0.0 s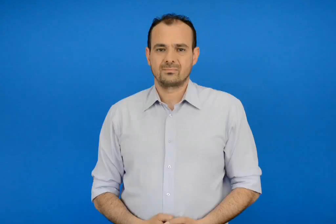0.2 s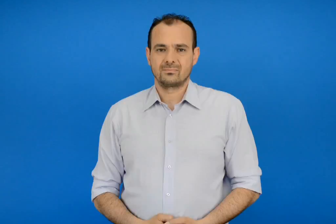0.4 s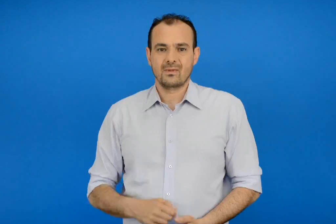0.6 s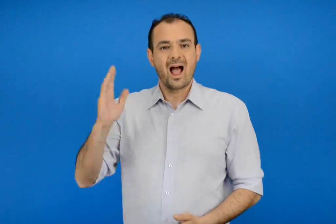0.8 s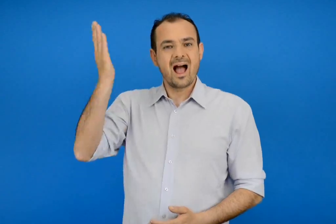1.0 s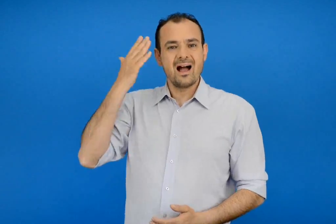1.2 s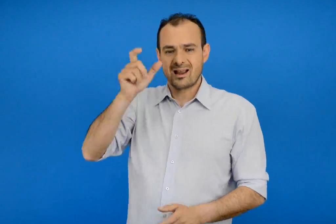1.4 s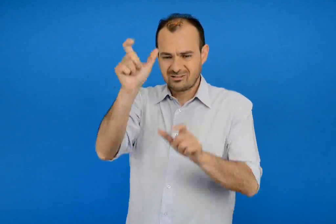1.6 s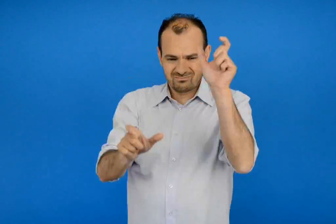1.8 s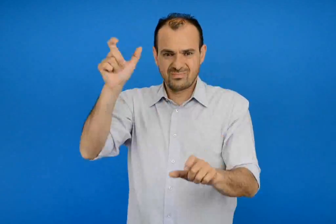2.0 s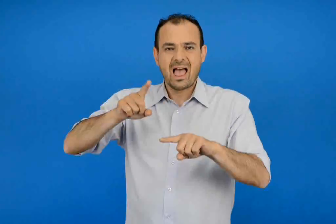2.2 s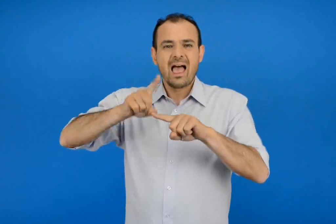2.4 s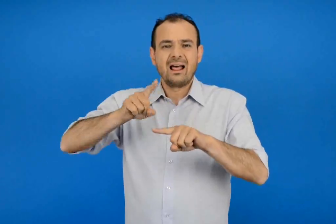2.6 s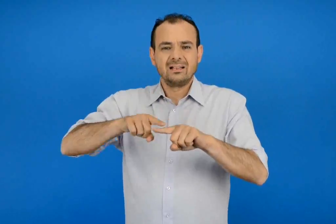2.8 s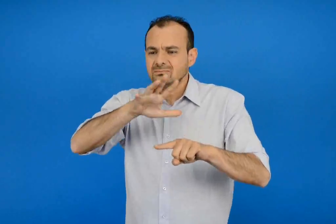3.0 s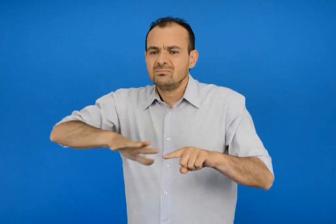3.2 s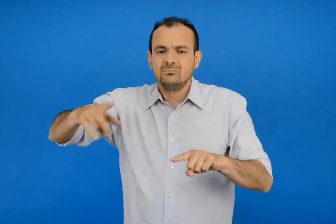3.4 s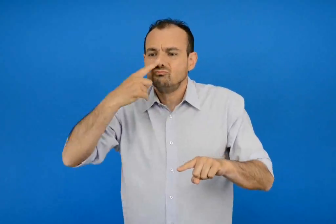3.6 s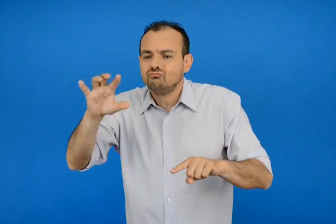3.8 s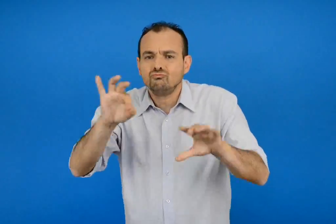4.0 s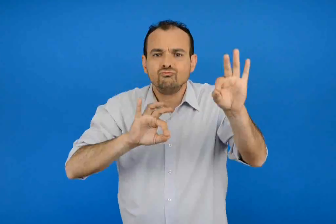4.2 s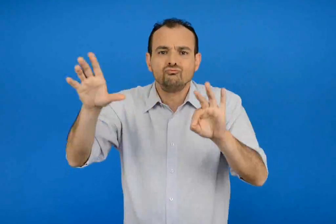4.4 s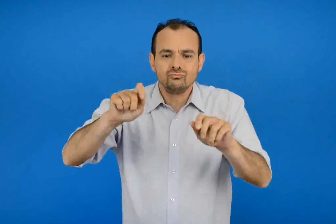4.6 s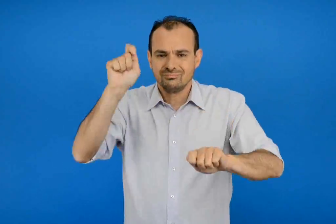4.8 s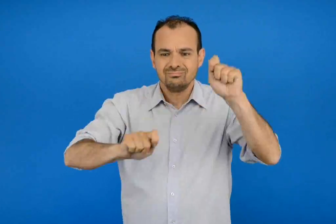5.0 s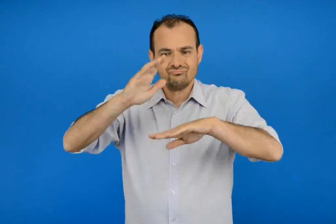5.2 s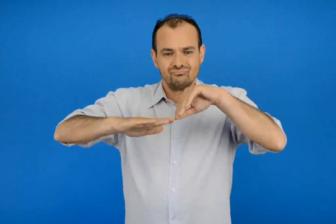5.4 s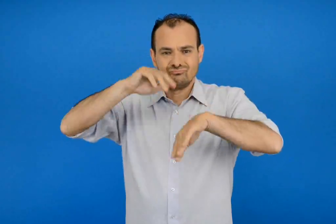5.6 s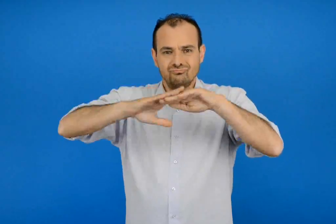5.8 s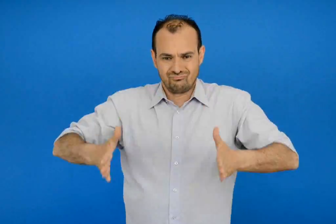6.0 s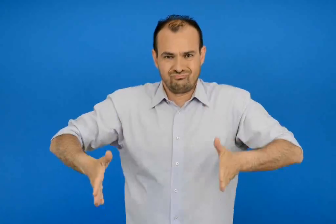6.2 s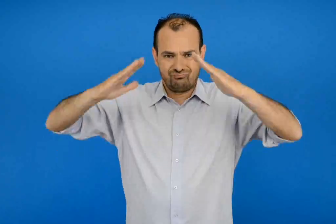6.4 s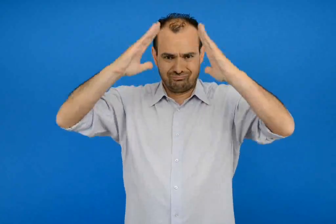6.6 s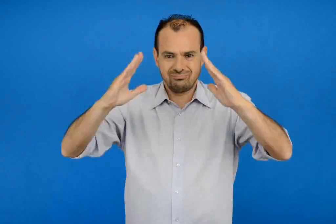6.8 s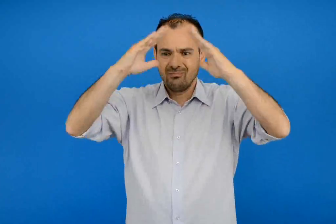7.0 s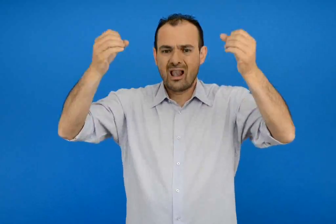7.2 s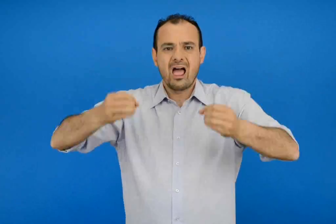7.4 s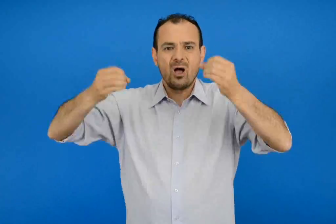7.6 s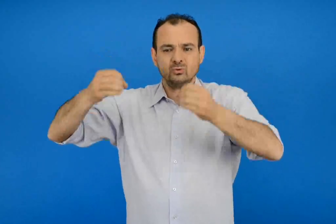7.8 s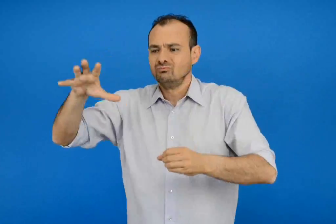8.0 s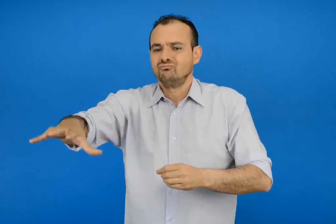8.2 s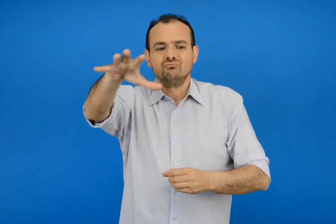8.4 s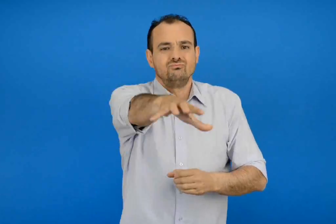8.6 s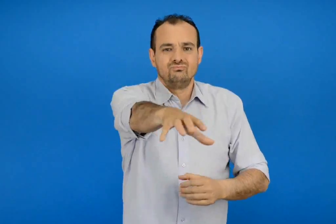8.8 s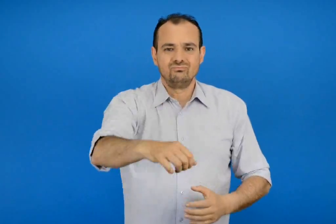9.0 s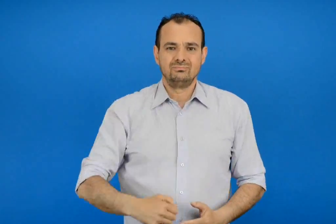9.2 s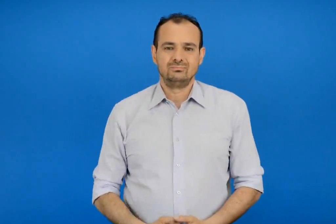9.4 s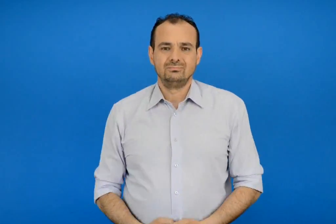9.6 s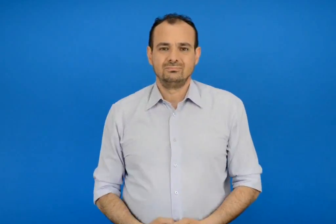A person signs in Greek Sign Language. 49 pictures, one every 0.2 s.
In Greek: οι αρχαίοι έλληνες διάλεγαν ωραία μέρη για να φτιάχνουν τους ναούς τους
